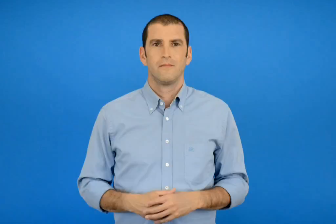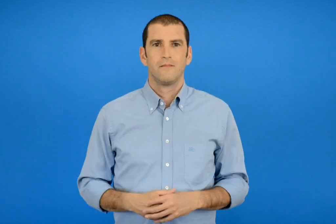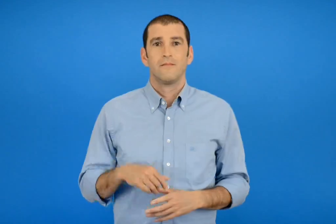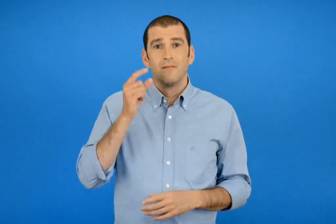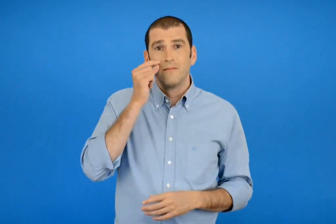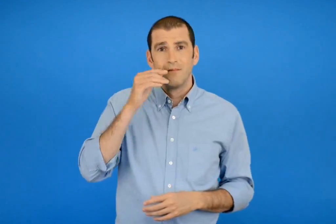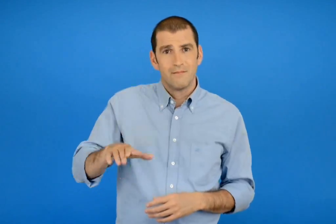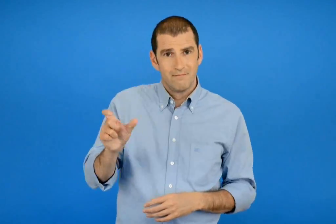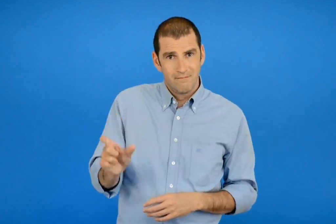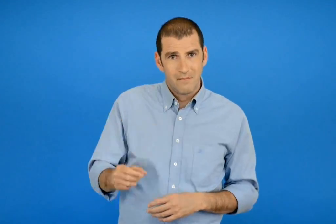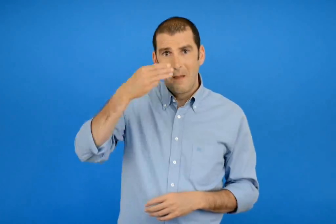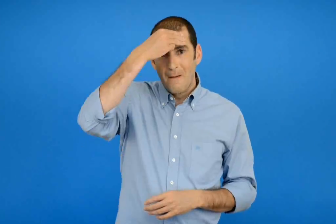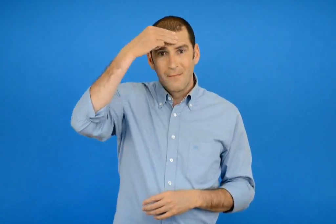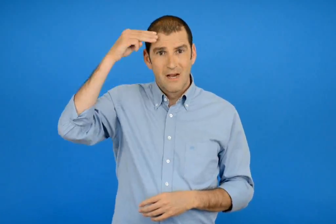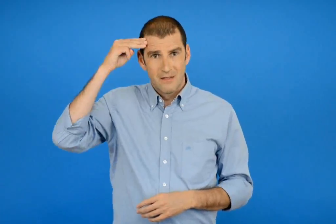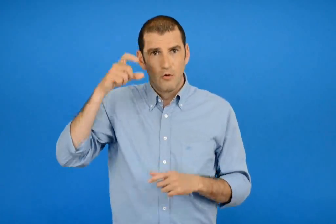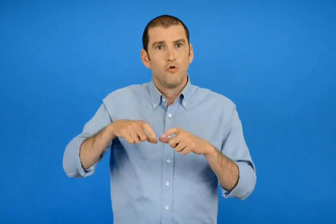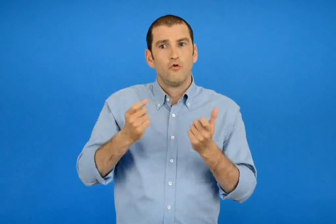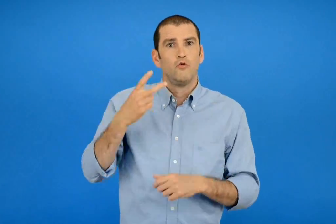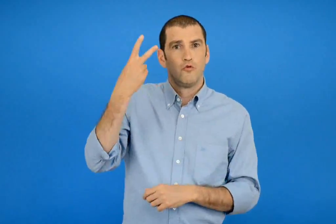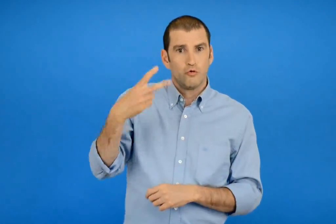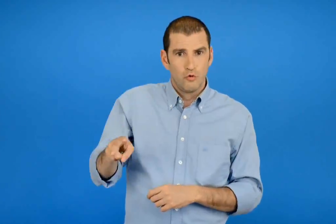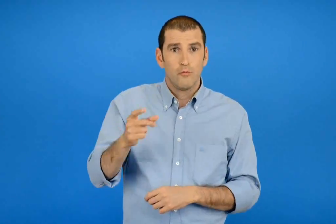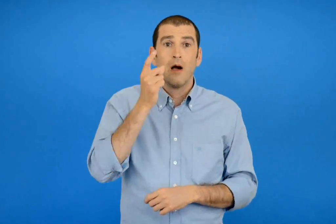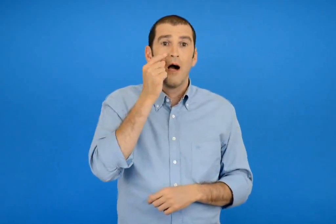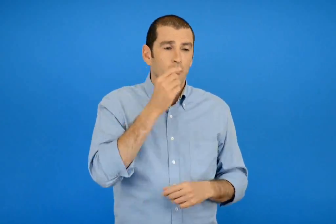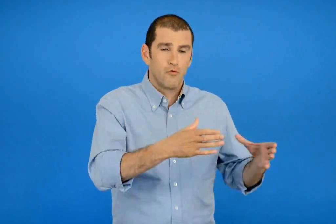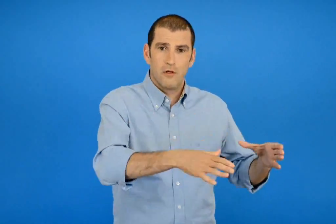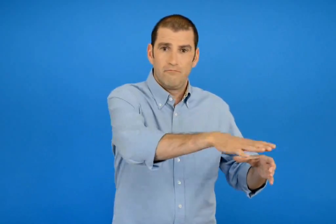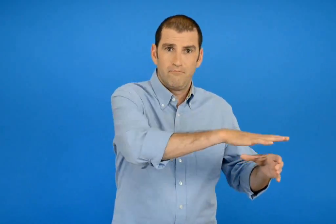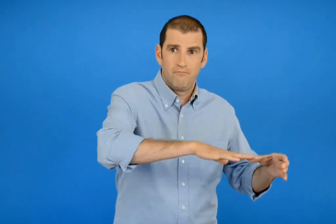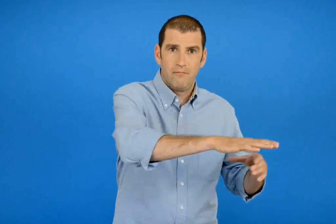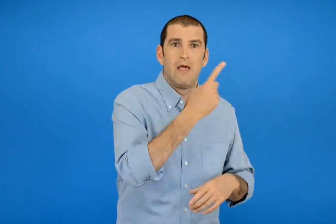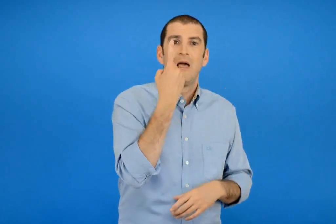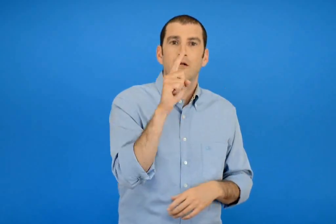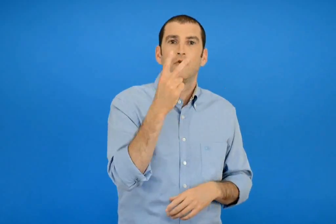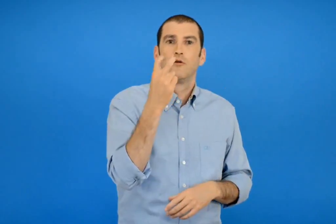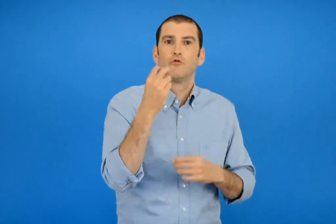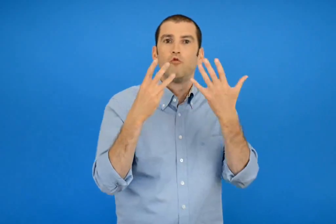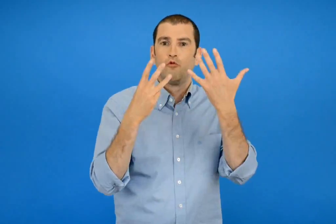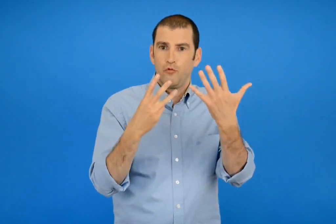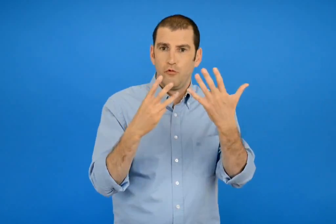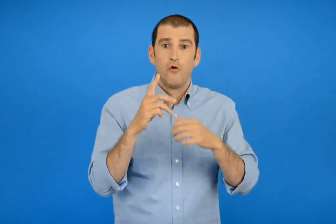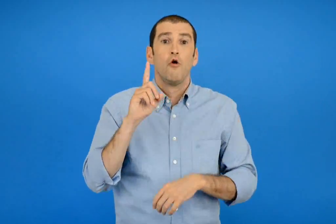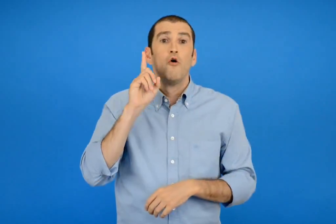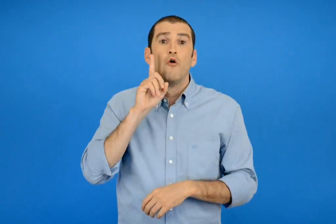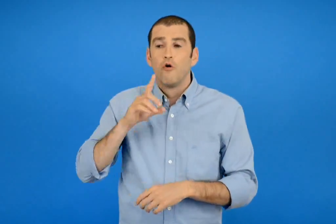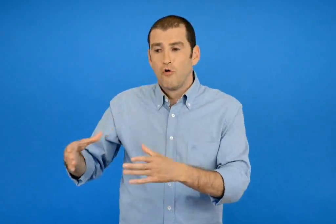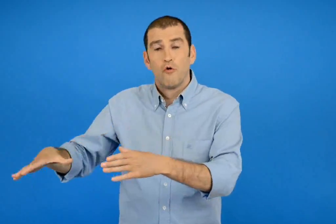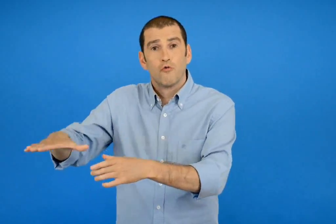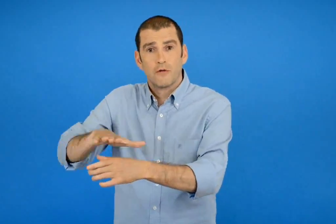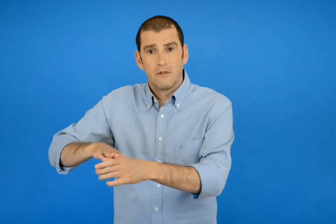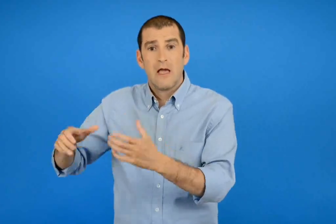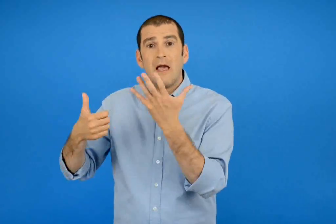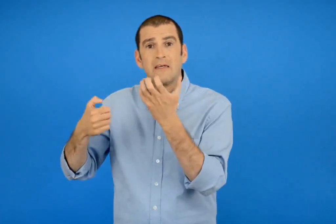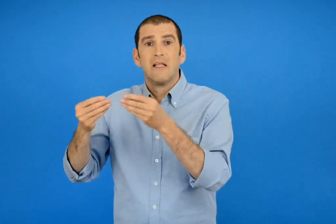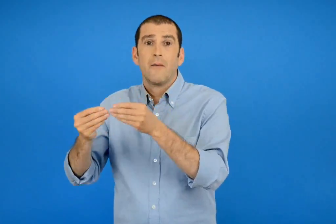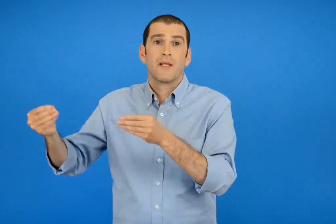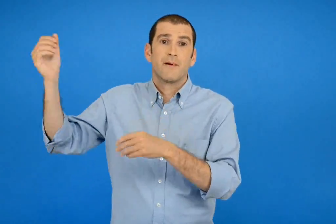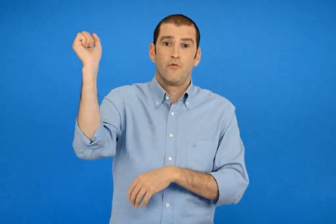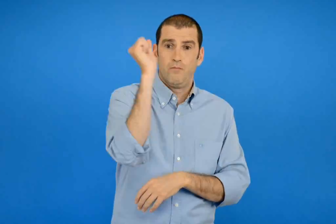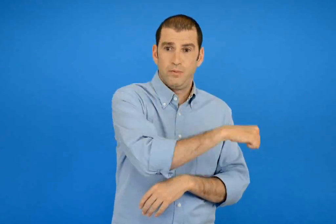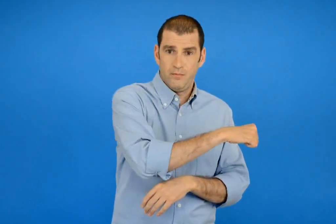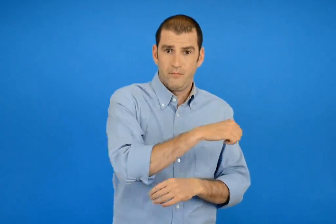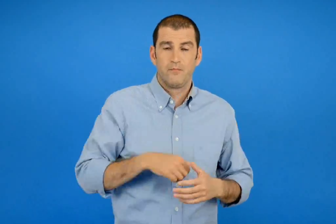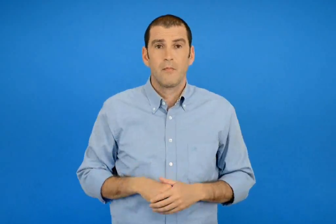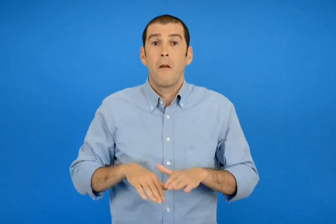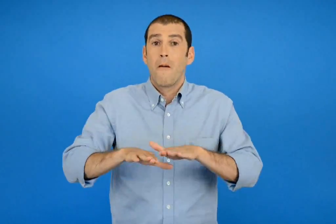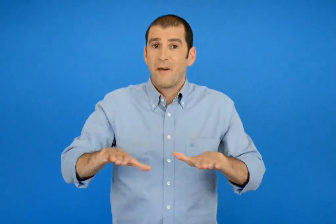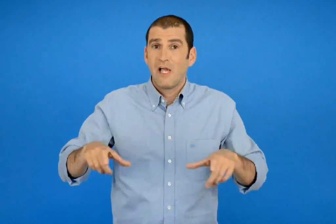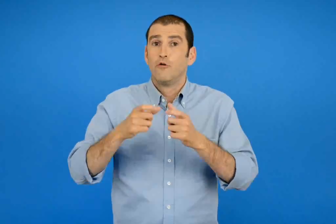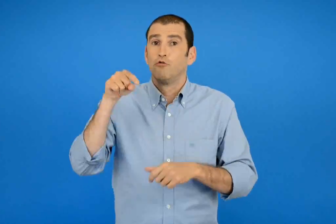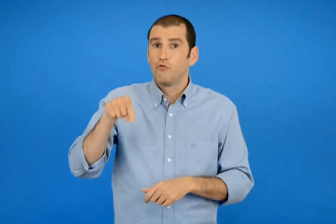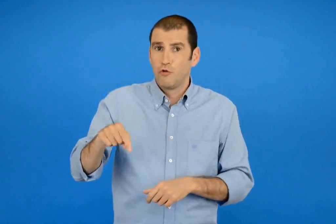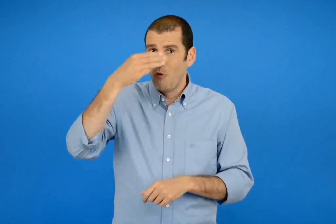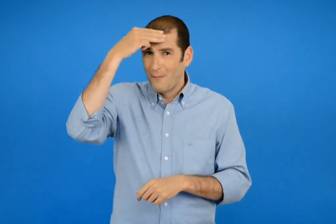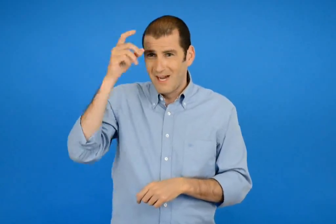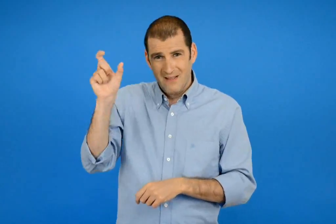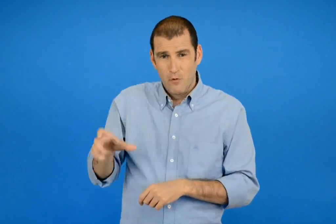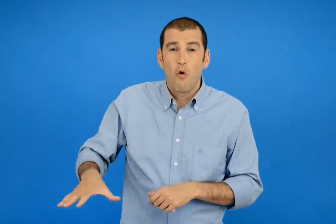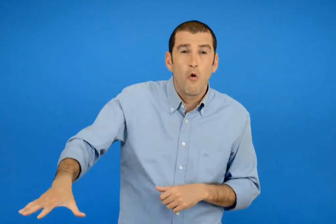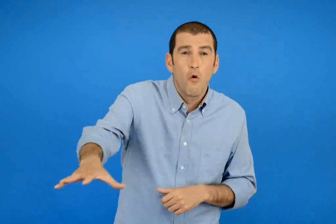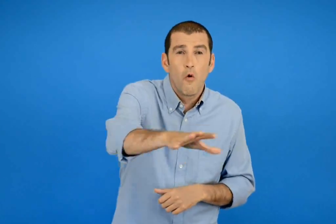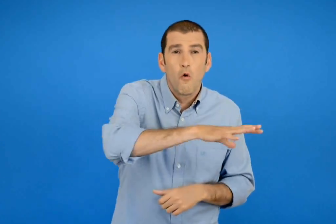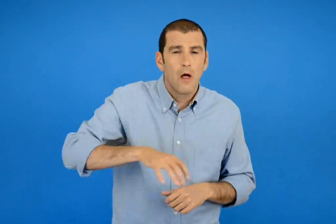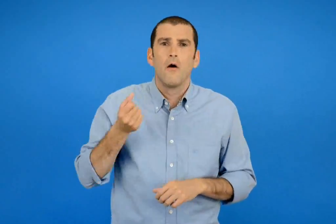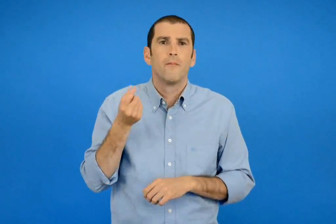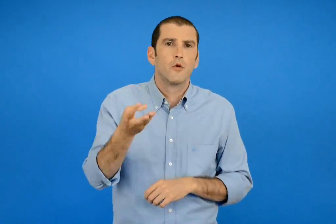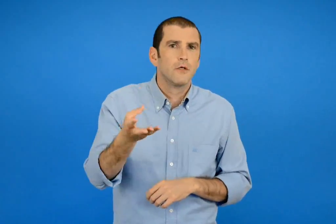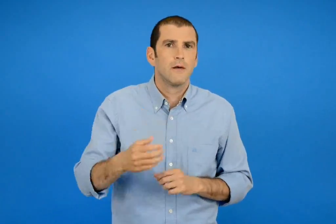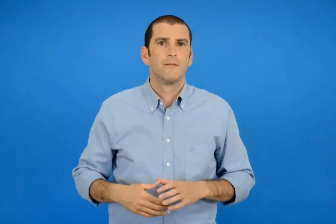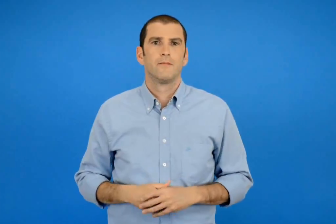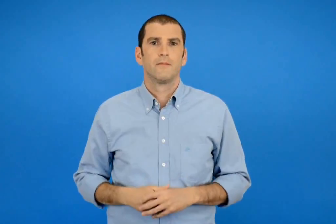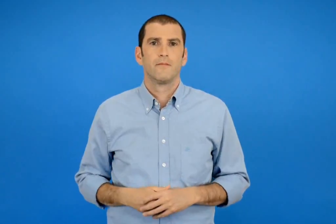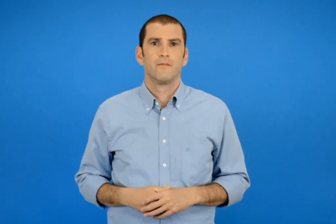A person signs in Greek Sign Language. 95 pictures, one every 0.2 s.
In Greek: στο σχολείο του μιχαήλ είναι 128 αγόρια και 60 κορίτσια περισσότερα από τα αγόρια πόσα συνολικά είναι τα παιδιά στο σχολείο του μιχαήλ ;
